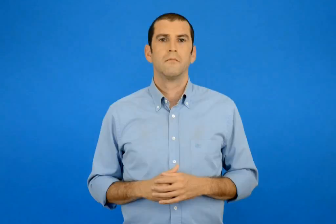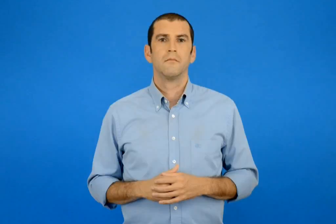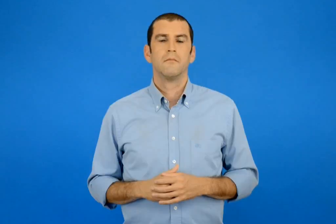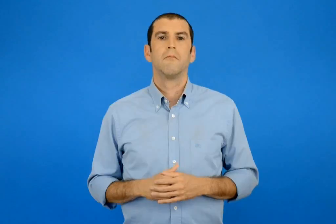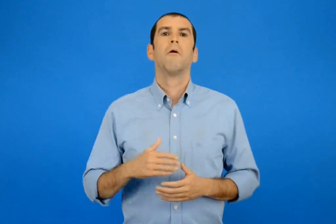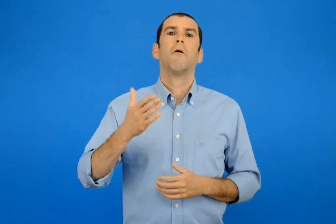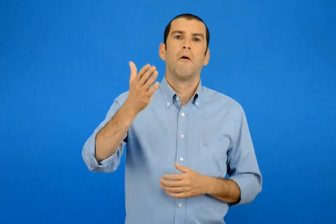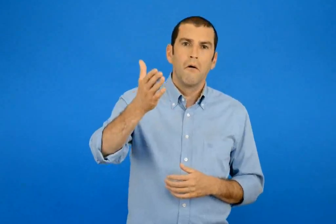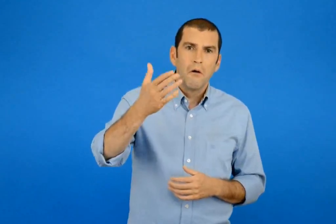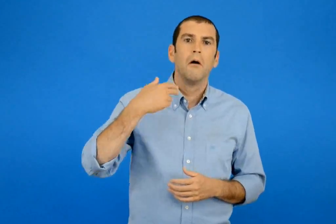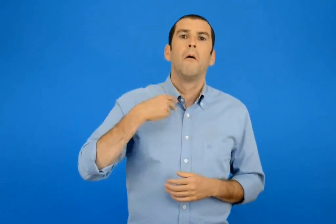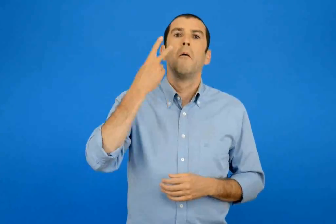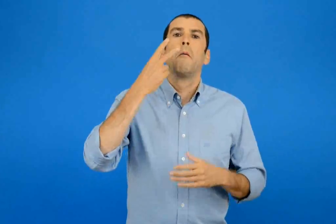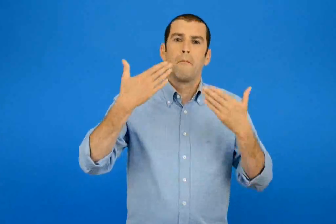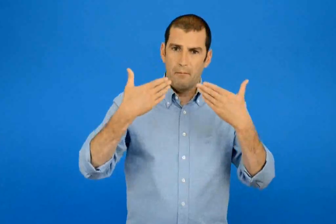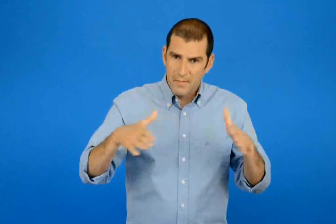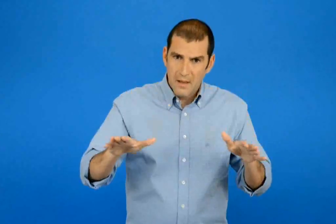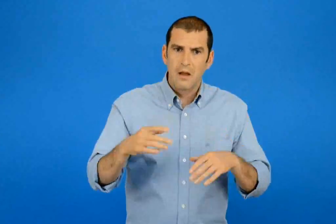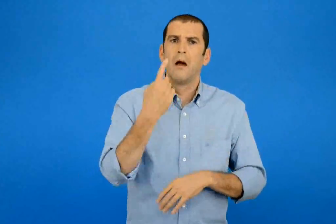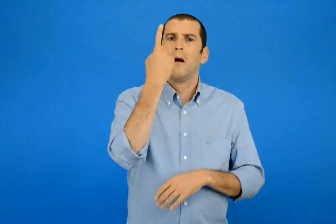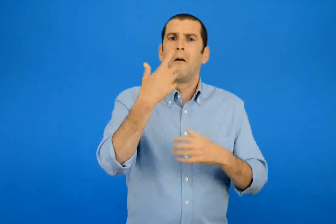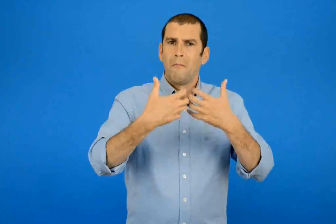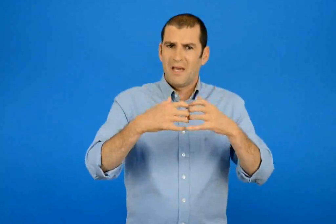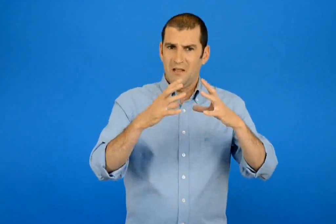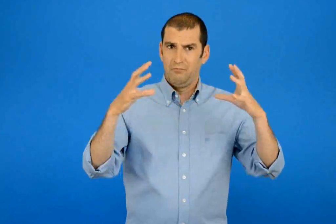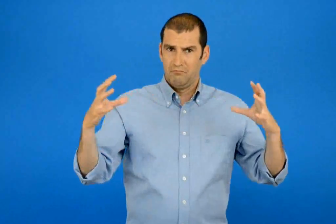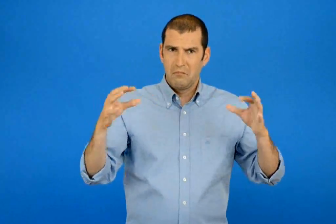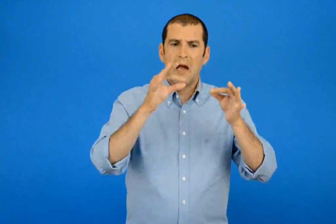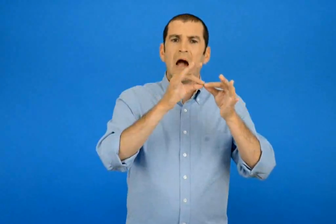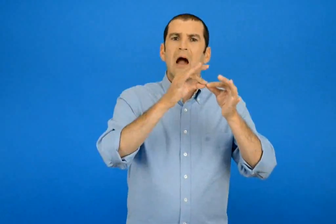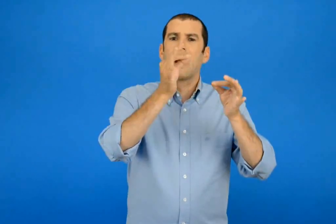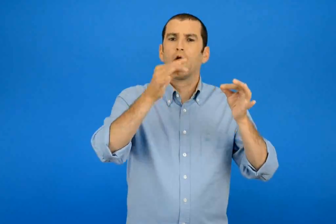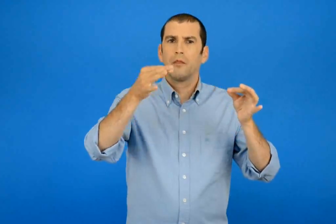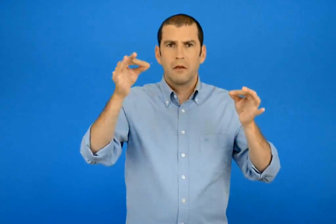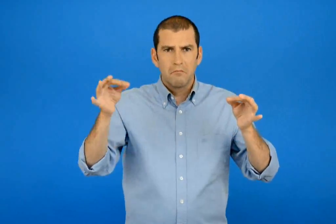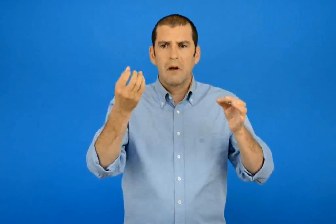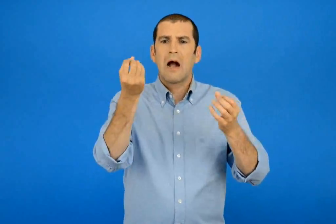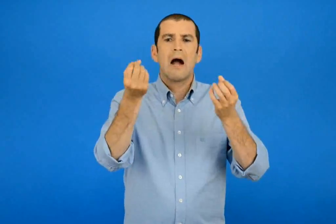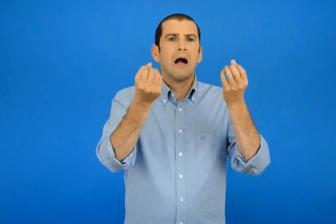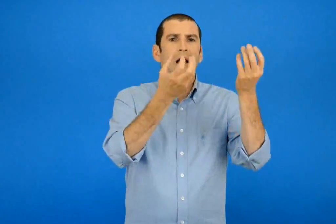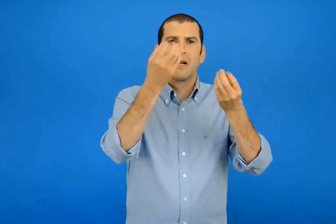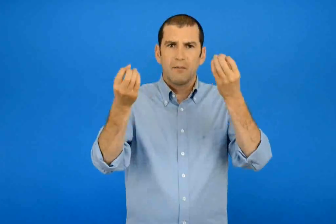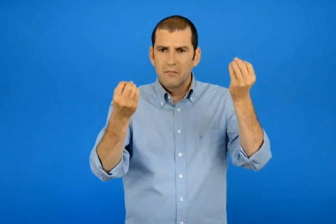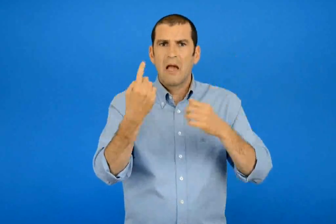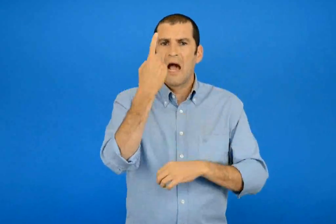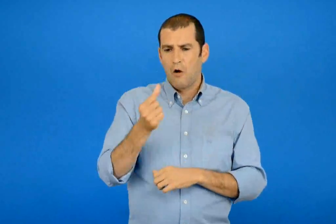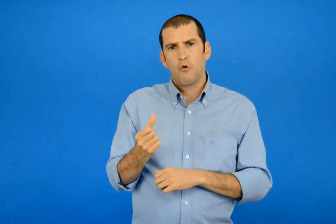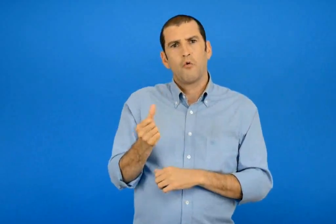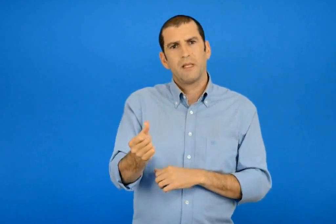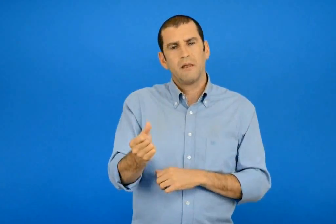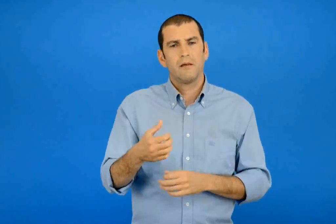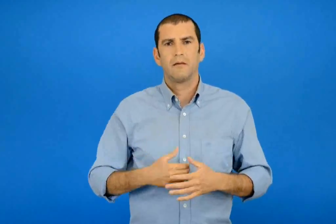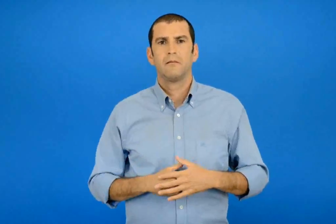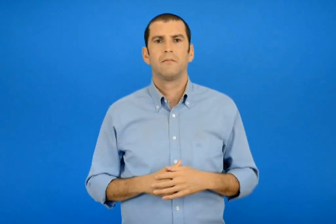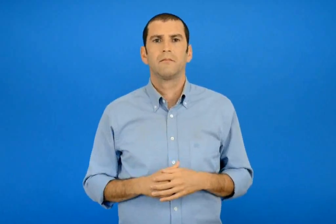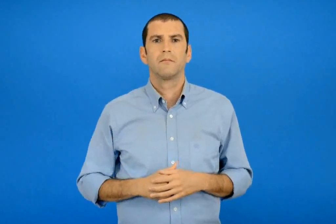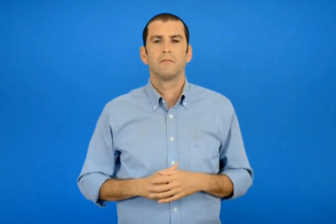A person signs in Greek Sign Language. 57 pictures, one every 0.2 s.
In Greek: που λες είδα μια μηχανή με καλώδια λαμπάκια και ένα κουμπί
